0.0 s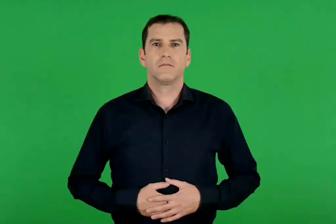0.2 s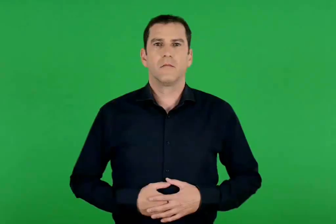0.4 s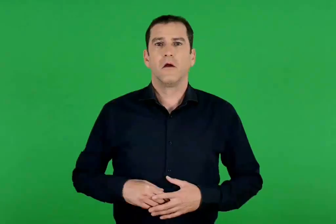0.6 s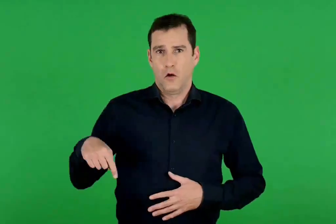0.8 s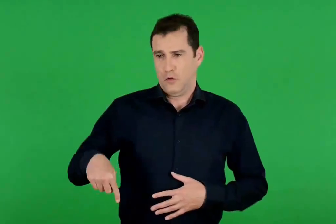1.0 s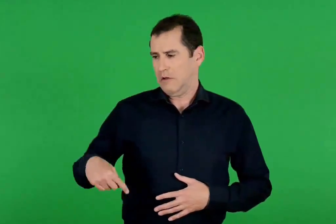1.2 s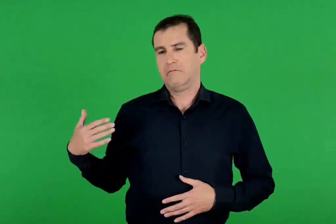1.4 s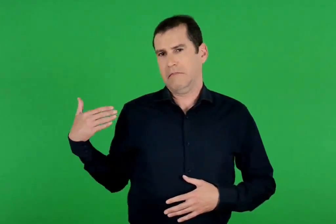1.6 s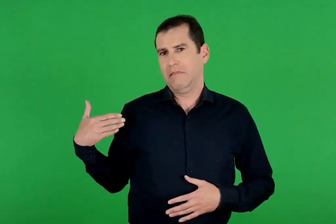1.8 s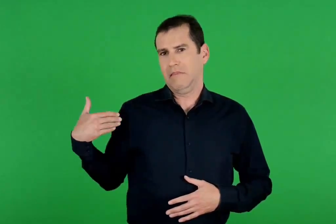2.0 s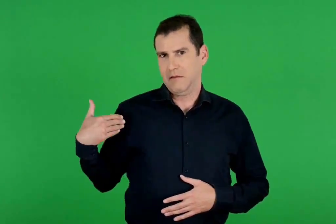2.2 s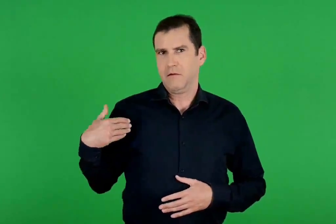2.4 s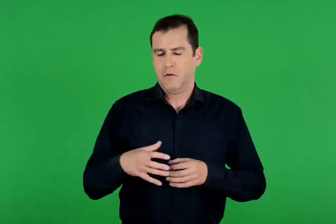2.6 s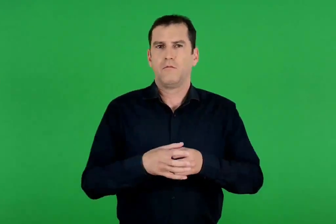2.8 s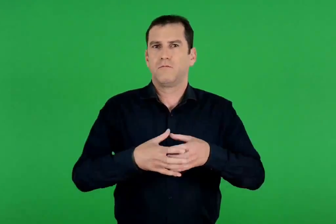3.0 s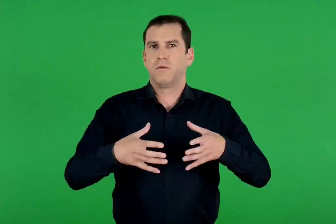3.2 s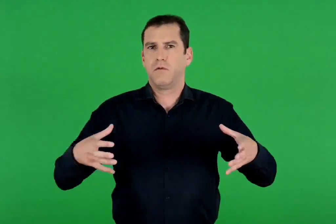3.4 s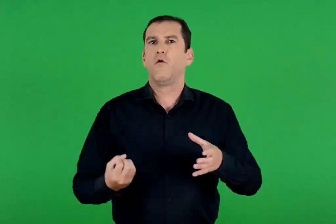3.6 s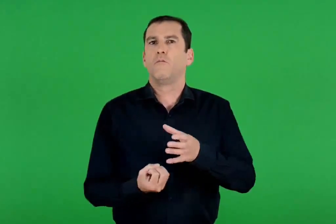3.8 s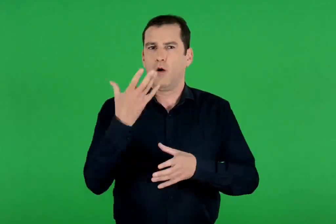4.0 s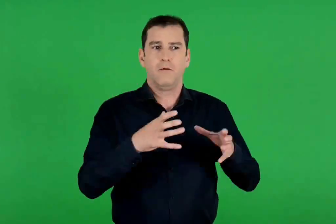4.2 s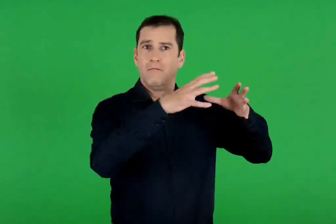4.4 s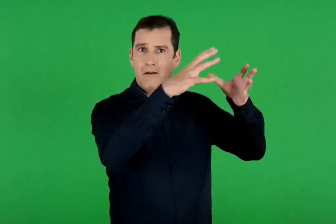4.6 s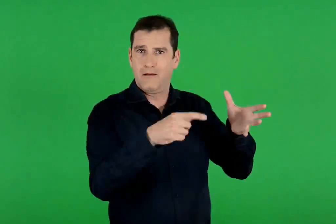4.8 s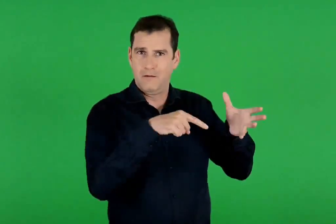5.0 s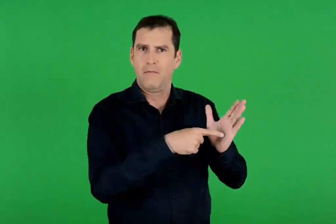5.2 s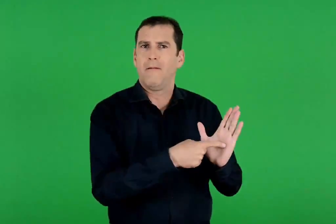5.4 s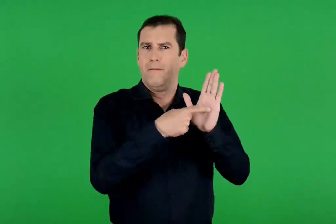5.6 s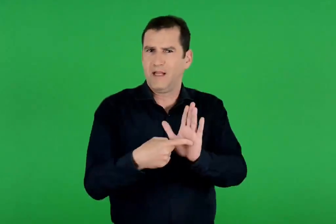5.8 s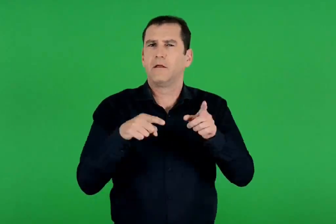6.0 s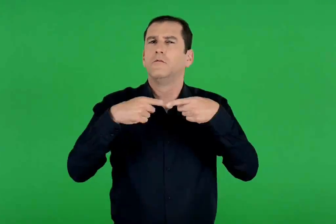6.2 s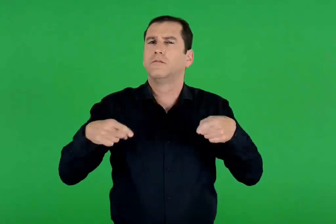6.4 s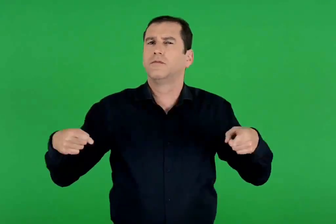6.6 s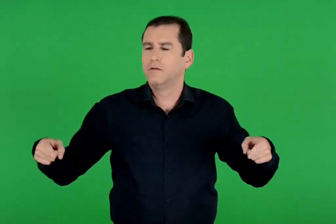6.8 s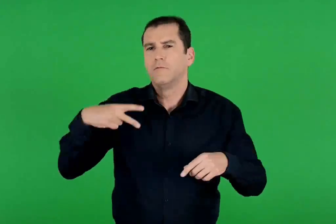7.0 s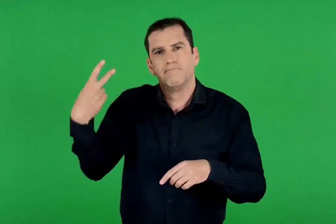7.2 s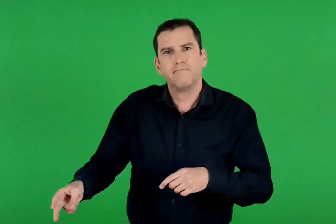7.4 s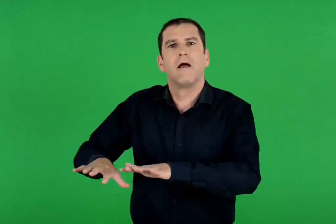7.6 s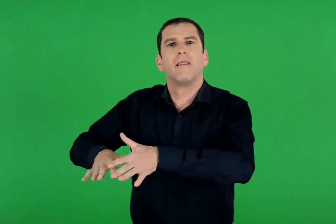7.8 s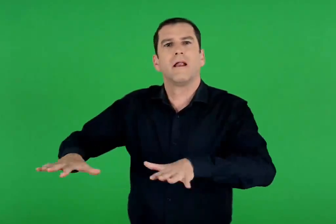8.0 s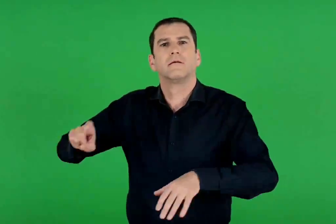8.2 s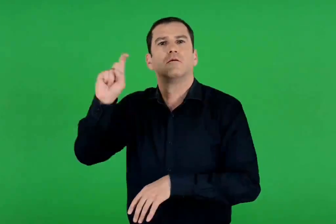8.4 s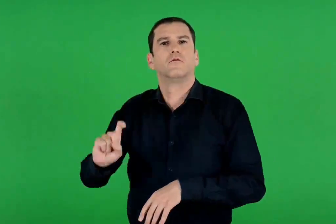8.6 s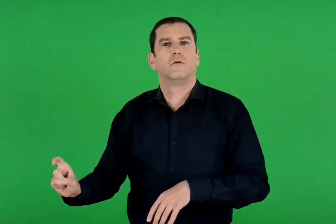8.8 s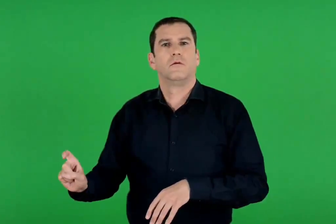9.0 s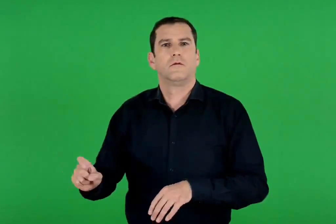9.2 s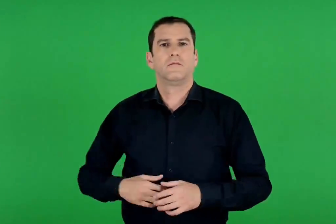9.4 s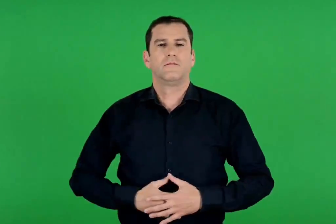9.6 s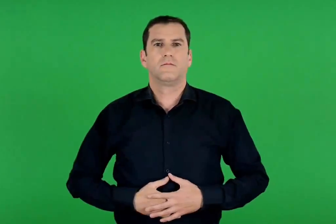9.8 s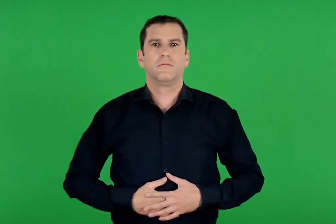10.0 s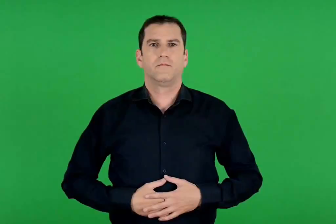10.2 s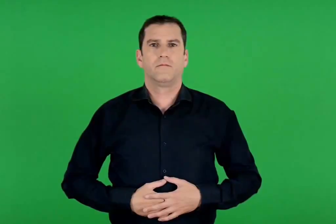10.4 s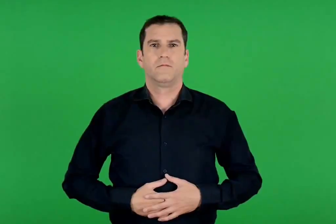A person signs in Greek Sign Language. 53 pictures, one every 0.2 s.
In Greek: τώρα τελευταία , ωστόσο , έχουν γίνει πολύ της μόδας και οι διάφορες παραστάσεις από τη θαλασσινή ζωή
